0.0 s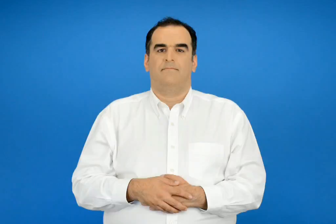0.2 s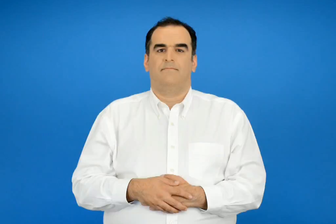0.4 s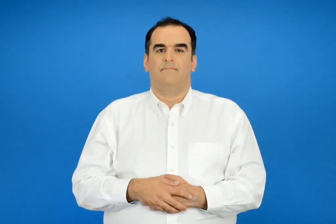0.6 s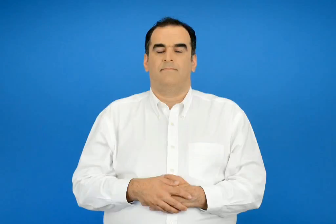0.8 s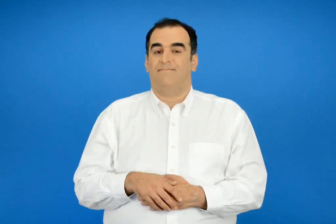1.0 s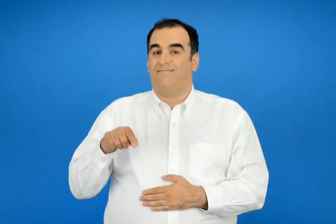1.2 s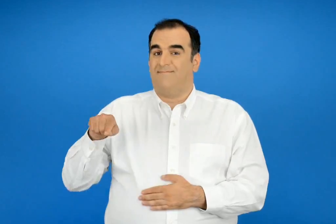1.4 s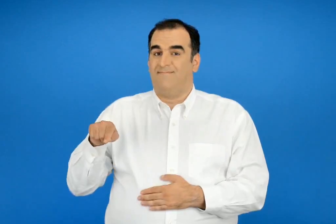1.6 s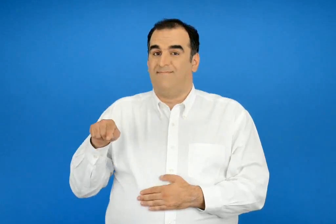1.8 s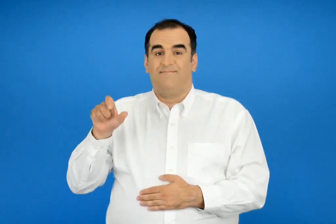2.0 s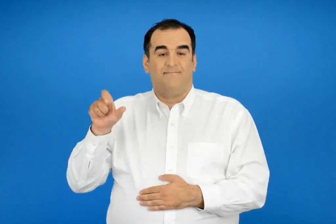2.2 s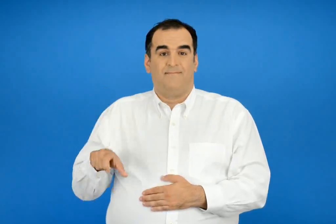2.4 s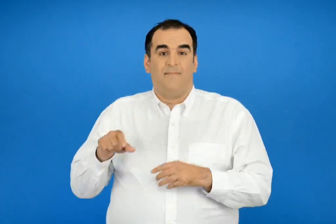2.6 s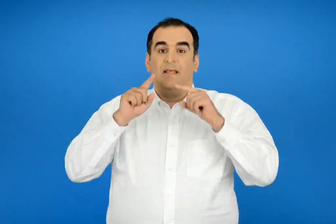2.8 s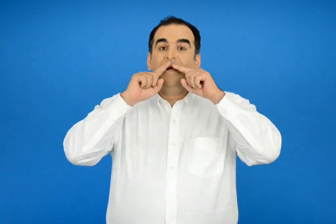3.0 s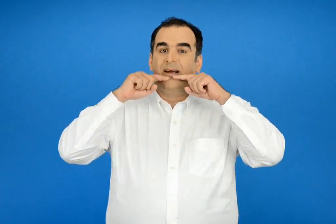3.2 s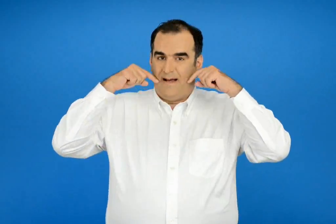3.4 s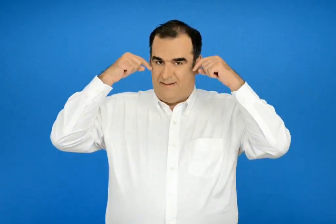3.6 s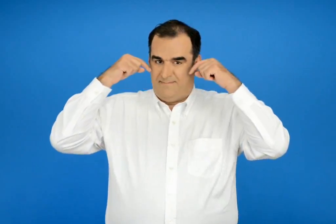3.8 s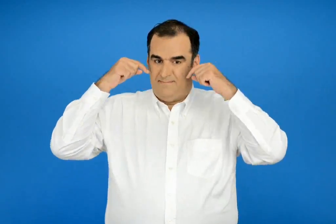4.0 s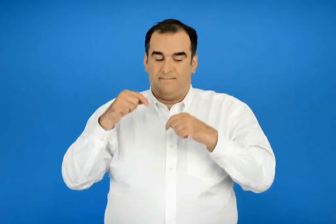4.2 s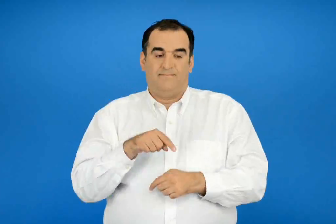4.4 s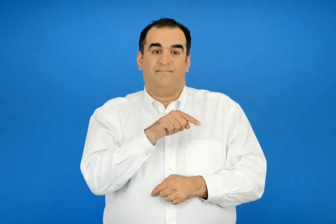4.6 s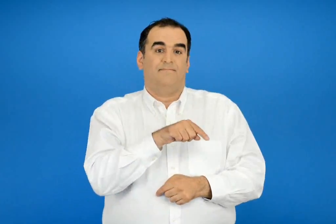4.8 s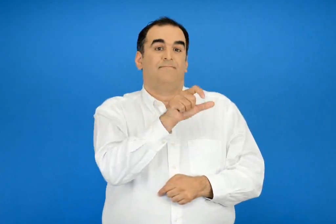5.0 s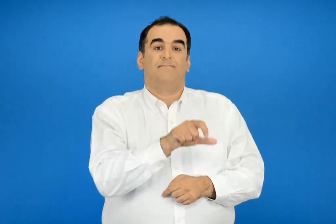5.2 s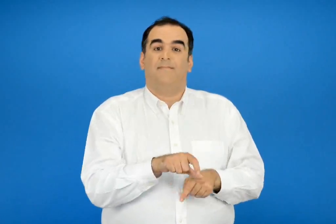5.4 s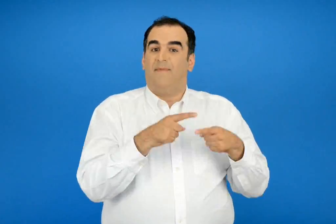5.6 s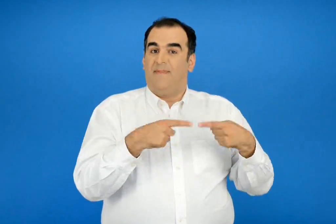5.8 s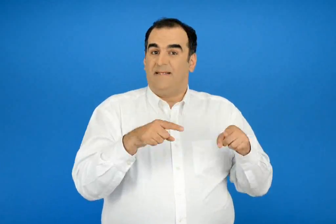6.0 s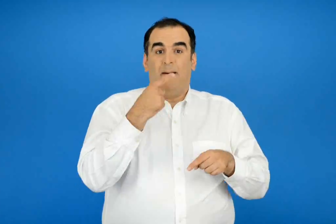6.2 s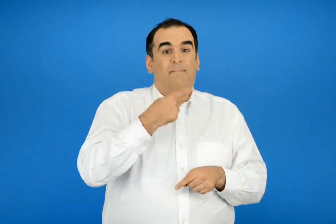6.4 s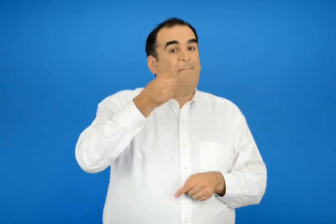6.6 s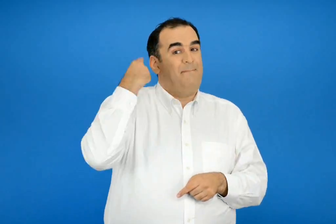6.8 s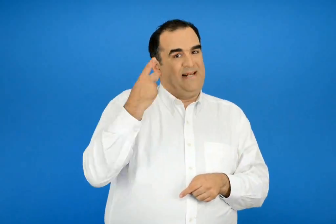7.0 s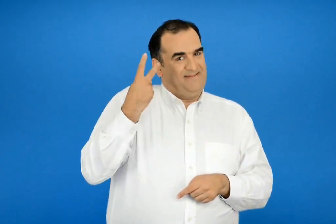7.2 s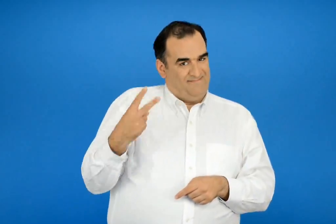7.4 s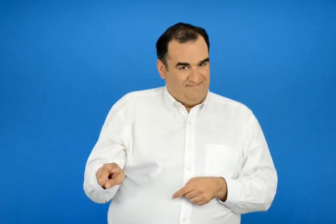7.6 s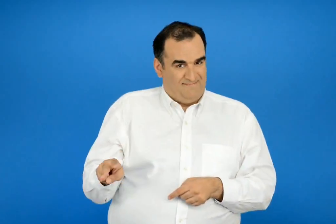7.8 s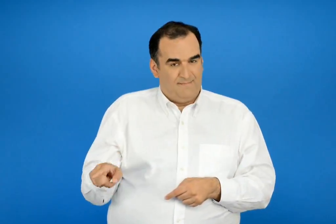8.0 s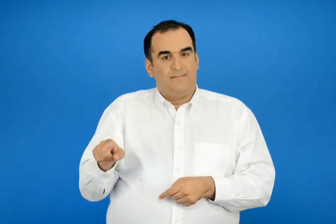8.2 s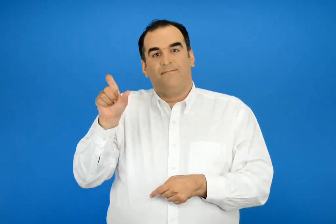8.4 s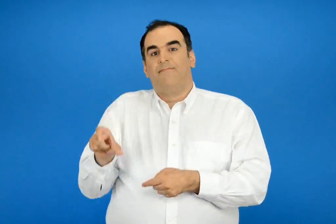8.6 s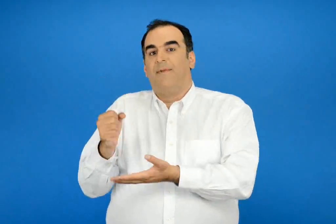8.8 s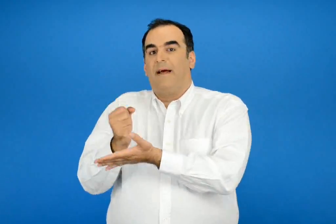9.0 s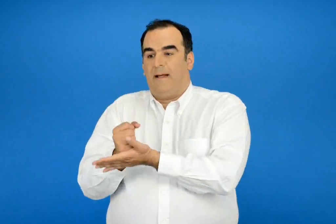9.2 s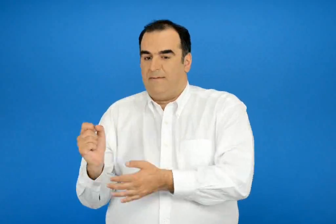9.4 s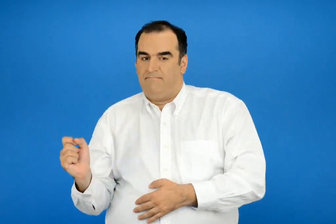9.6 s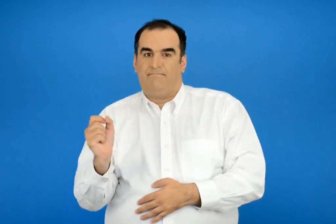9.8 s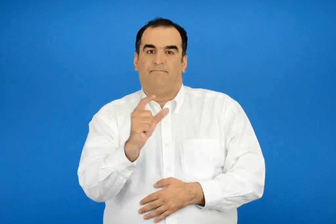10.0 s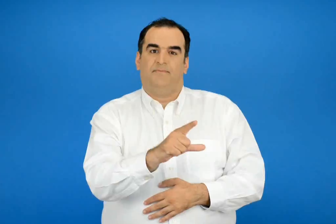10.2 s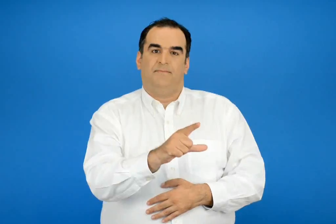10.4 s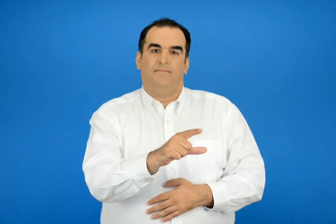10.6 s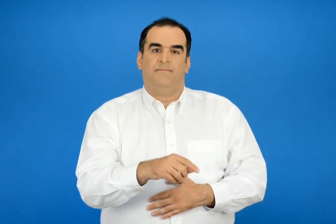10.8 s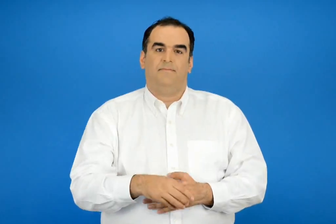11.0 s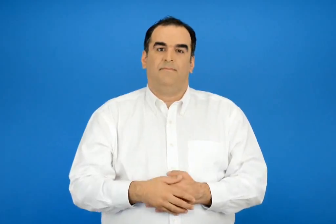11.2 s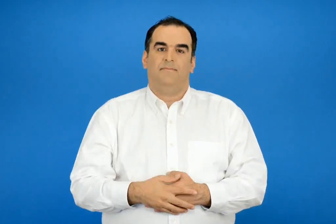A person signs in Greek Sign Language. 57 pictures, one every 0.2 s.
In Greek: από το γράμμα που έστειλε η χαρά στην περσινή της δασκάλα
